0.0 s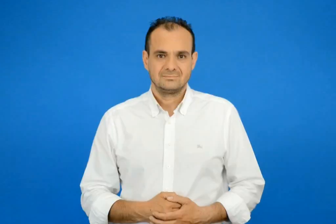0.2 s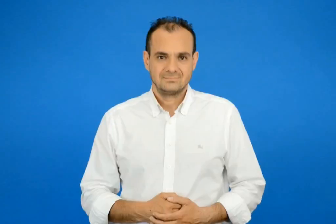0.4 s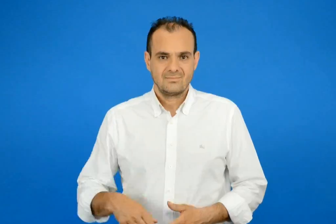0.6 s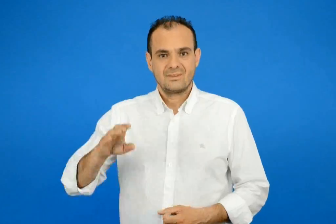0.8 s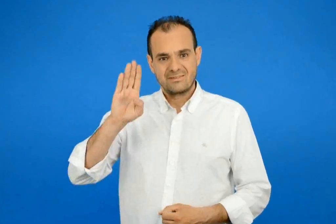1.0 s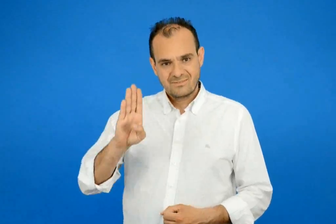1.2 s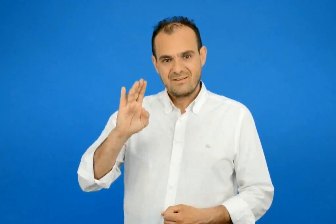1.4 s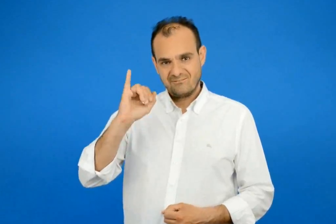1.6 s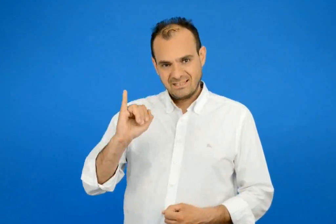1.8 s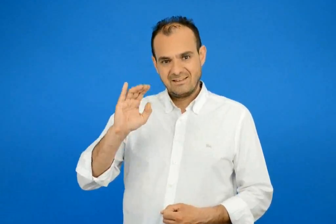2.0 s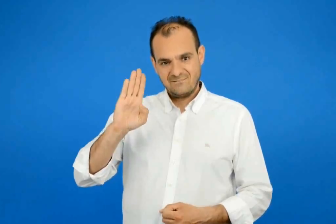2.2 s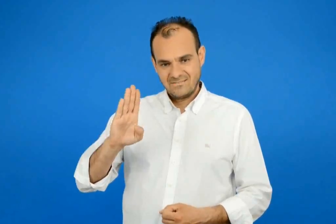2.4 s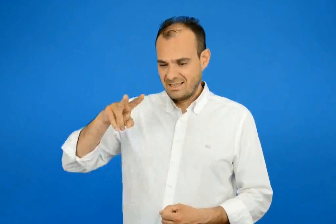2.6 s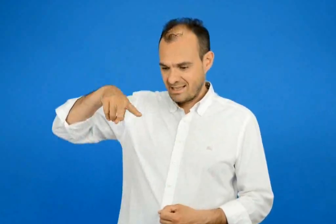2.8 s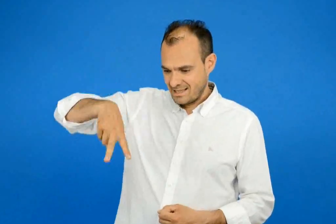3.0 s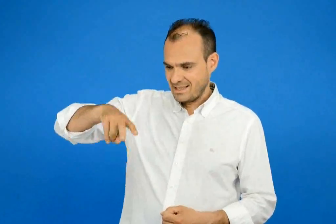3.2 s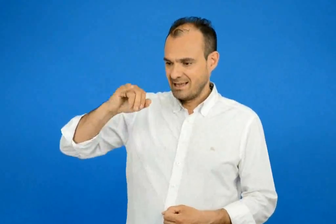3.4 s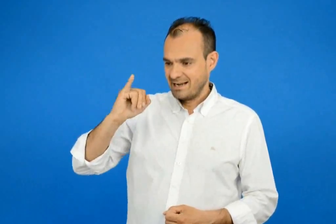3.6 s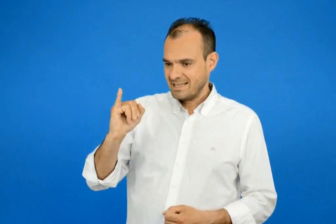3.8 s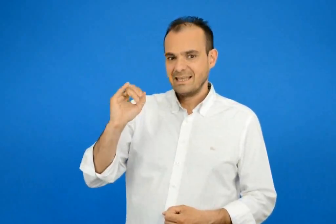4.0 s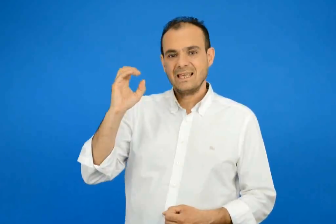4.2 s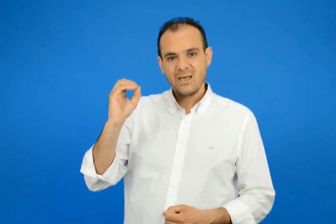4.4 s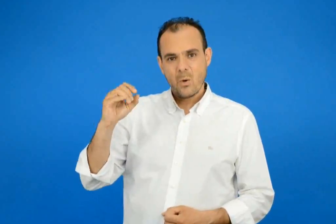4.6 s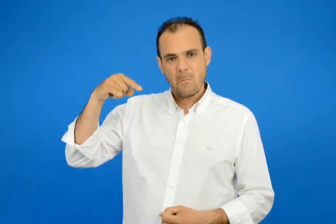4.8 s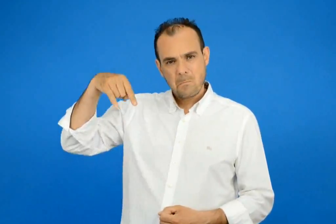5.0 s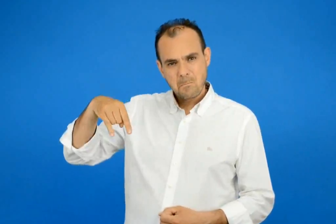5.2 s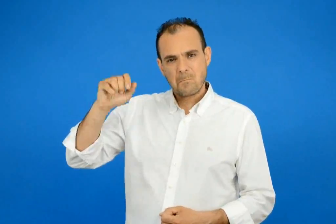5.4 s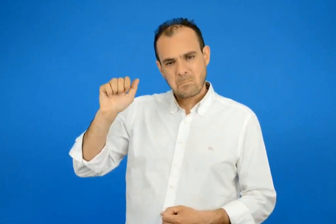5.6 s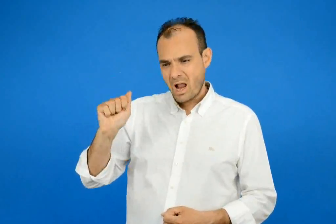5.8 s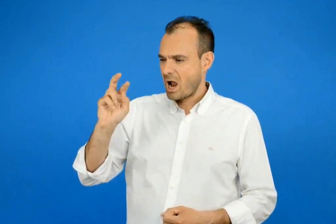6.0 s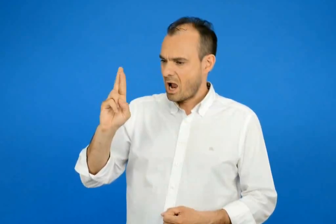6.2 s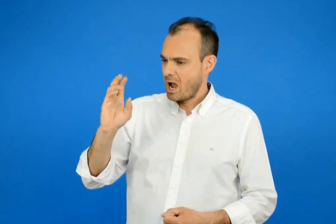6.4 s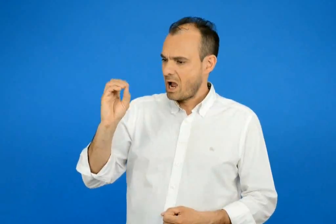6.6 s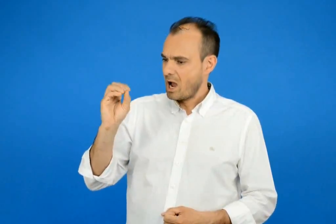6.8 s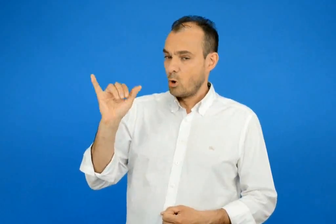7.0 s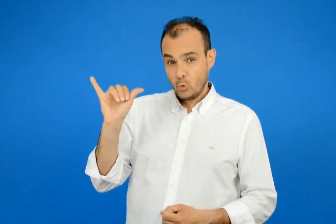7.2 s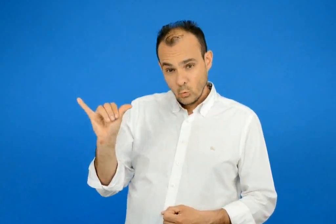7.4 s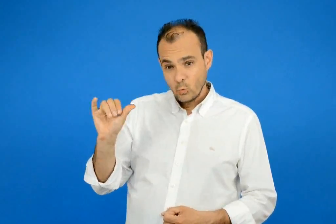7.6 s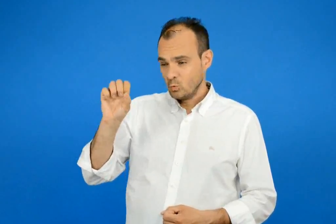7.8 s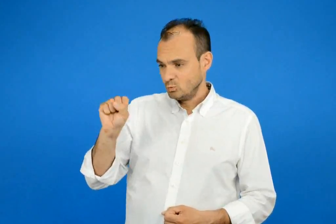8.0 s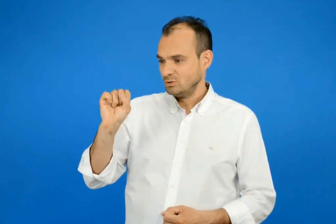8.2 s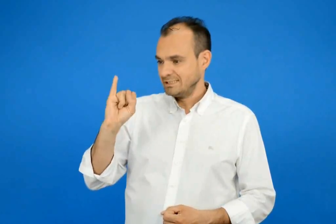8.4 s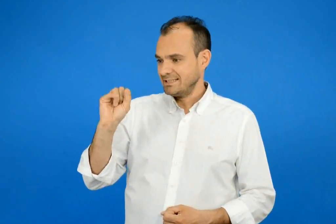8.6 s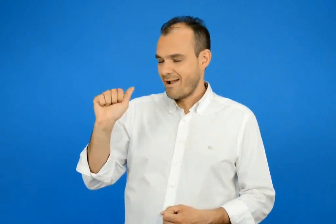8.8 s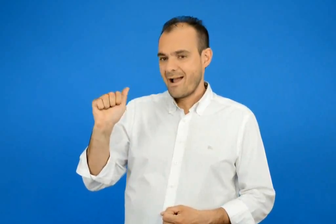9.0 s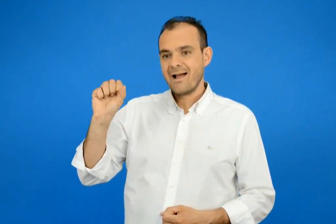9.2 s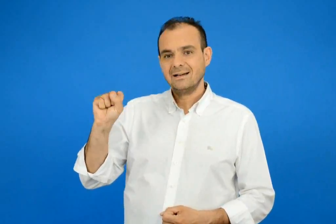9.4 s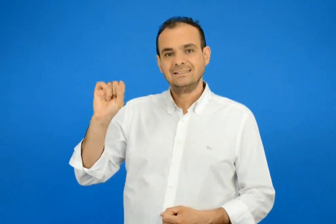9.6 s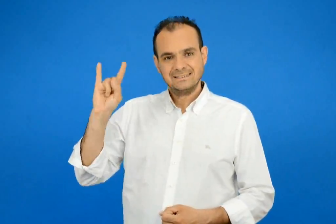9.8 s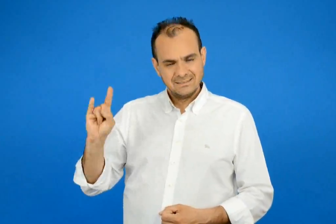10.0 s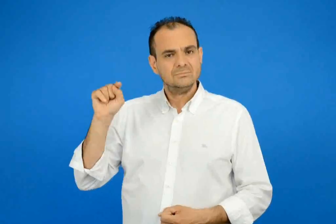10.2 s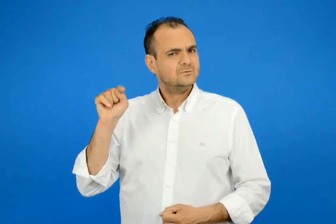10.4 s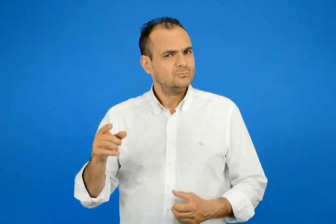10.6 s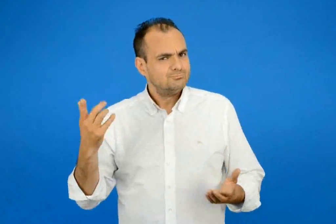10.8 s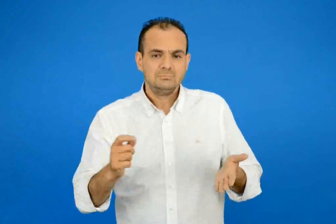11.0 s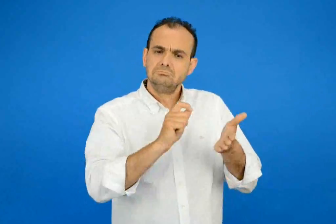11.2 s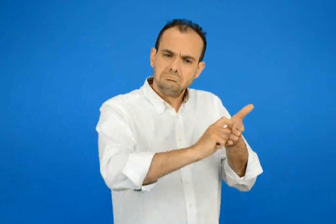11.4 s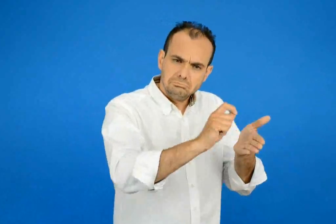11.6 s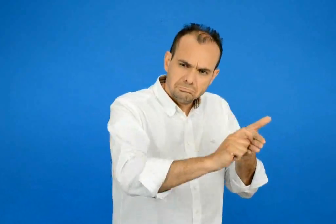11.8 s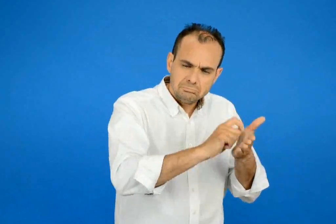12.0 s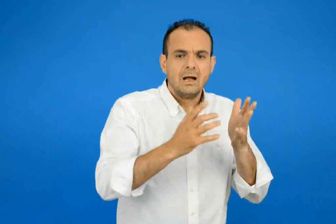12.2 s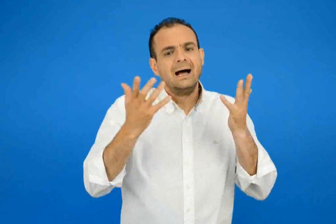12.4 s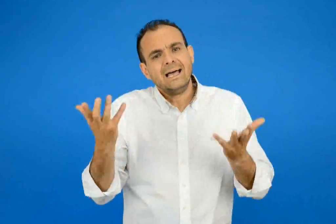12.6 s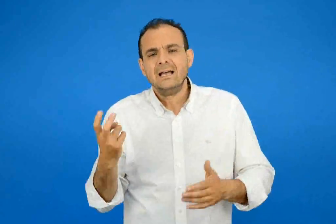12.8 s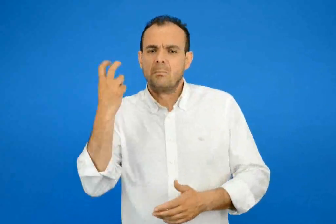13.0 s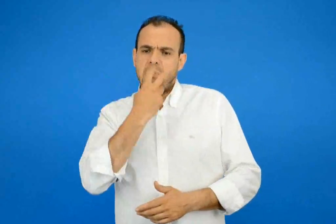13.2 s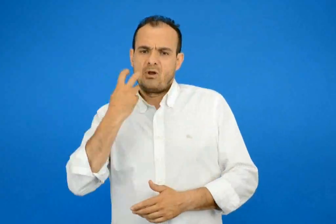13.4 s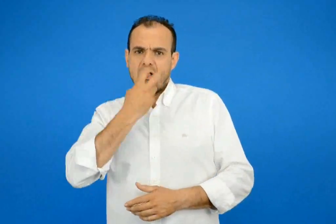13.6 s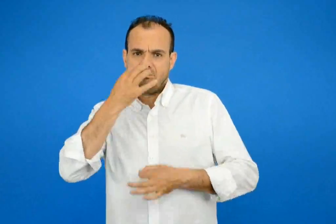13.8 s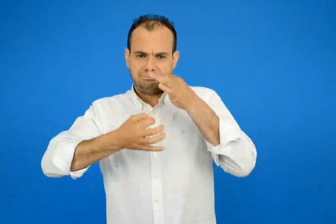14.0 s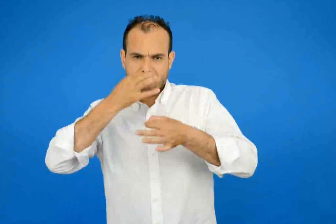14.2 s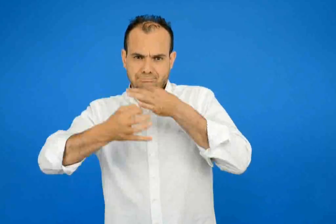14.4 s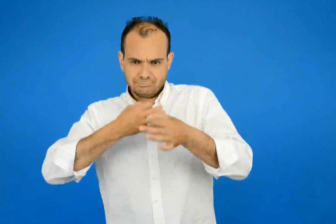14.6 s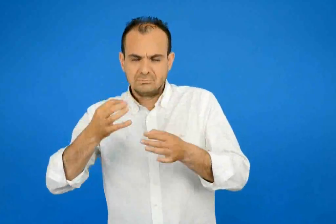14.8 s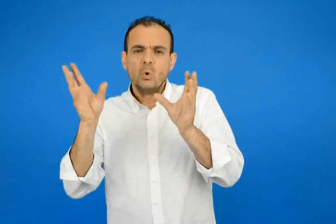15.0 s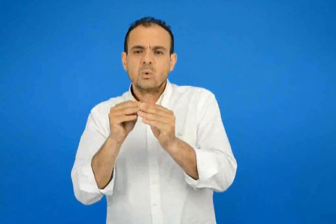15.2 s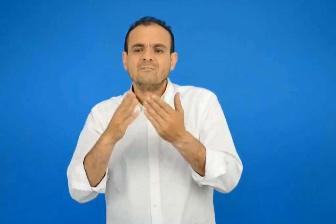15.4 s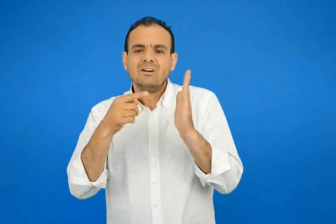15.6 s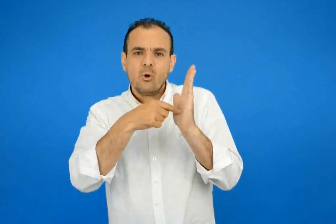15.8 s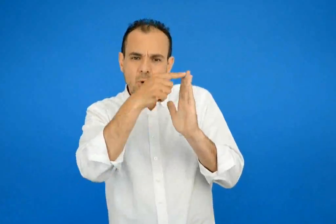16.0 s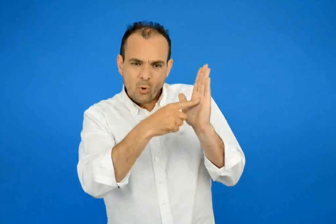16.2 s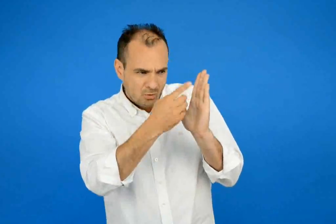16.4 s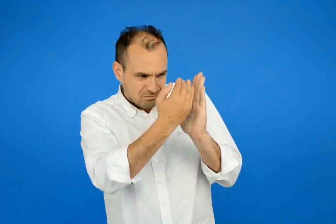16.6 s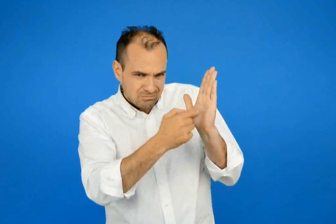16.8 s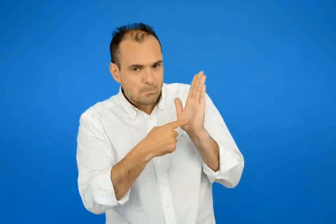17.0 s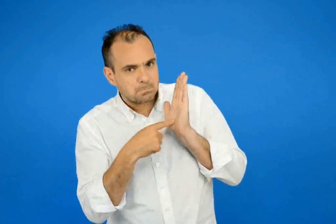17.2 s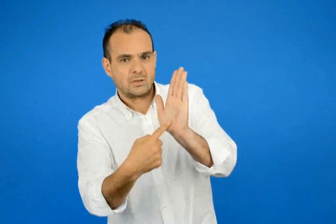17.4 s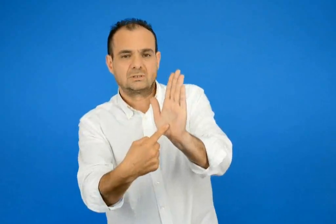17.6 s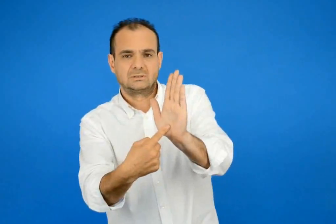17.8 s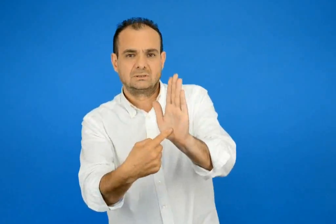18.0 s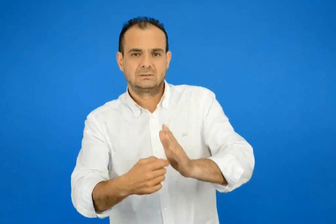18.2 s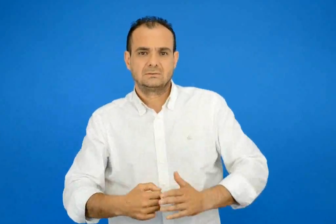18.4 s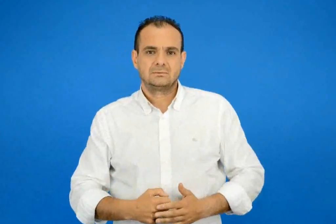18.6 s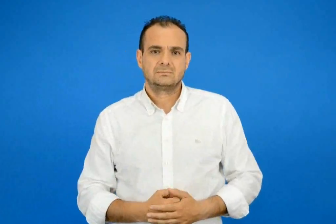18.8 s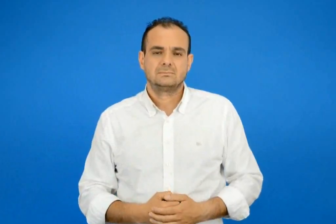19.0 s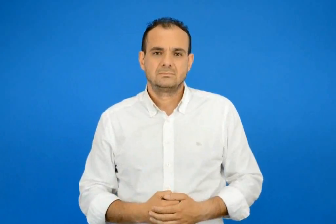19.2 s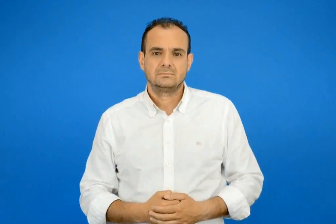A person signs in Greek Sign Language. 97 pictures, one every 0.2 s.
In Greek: βιβλιοπαρουσίαση η γραπτή η προφορική παρουσίαση του περιεχομένου ενός βιβλίου
